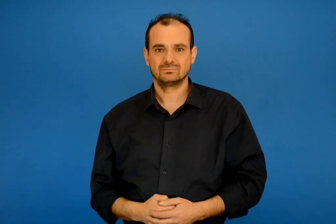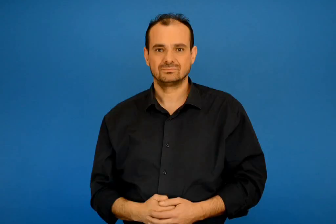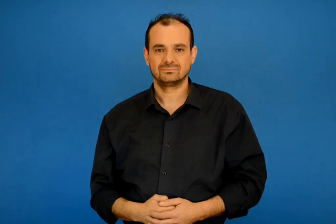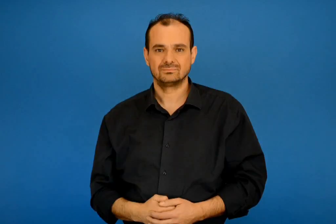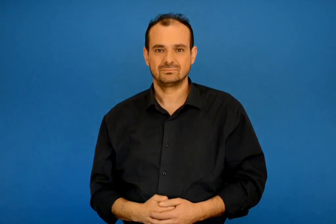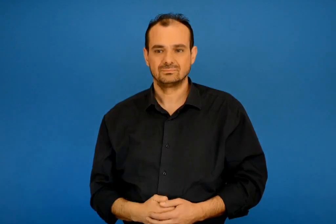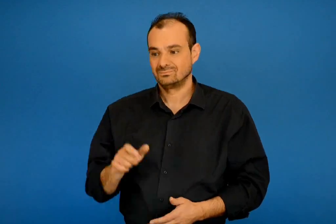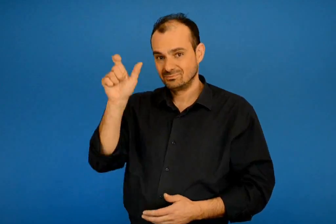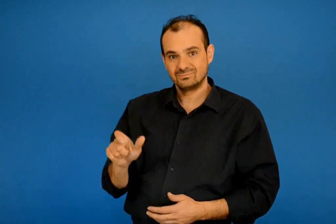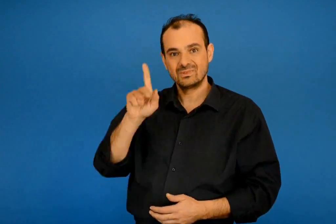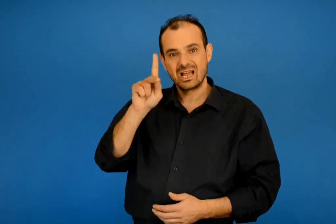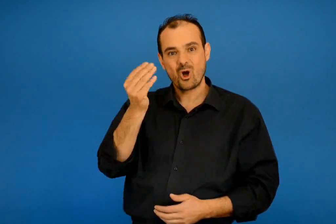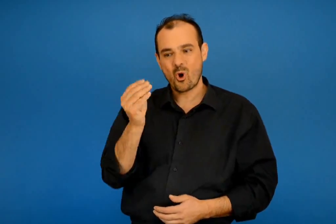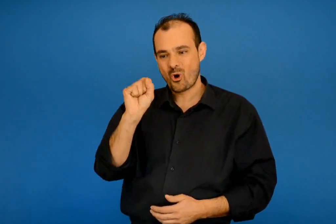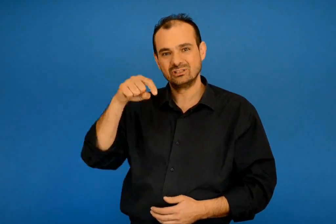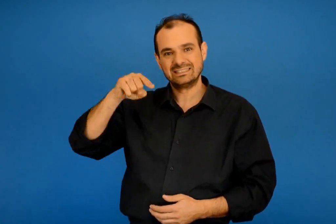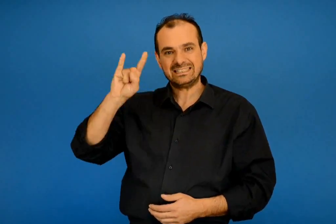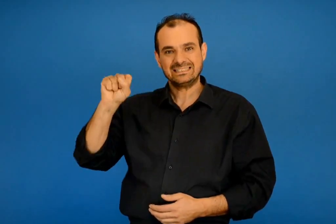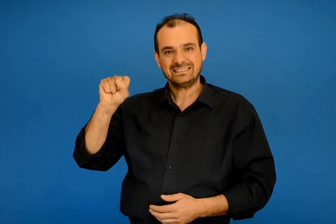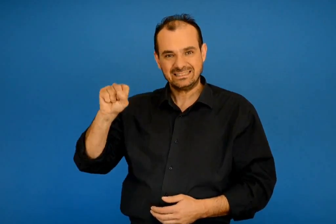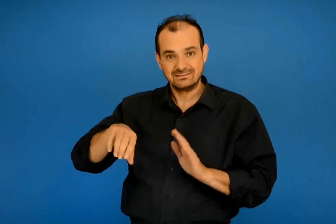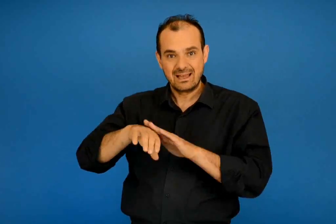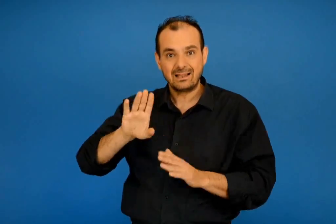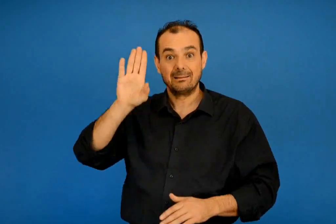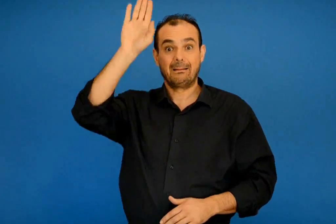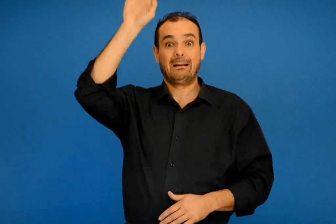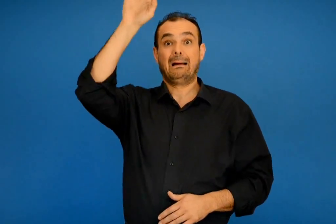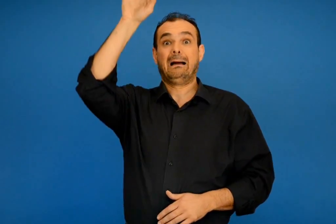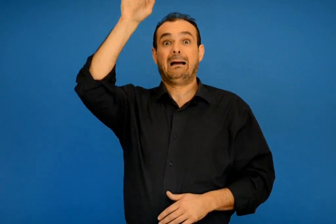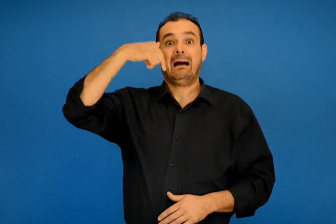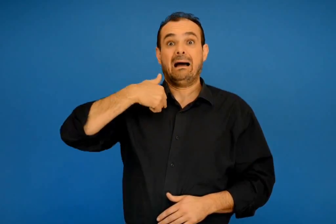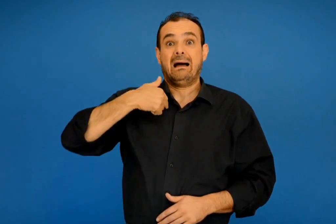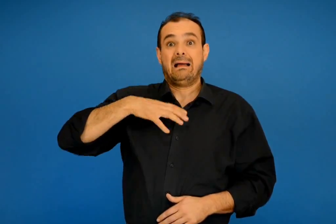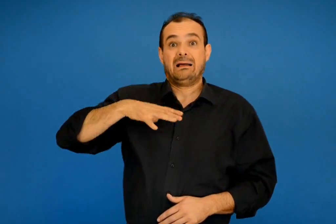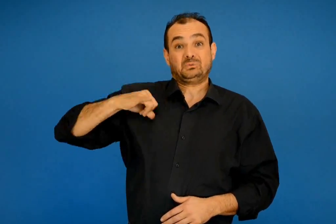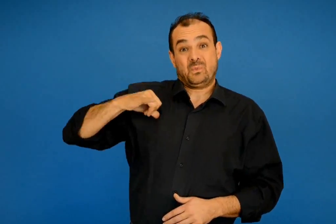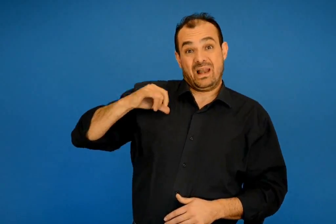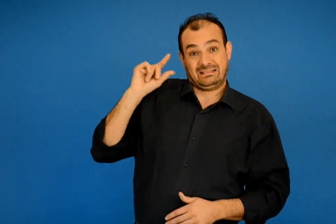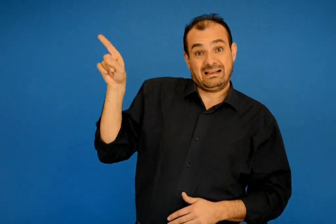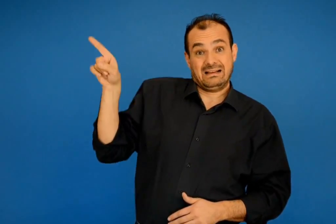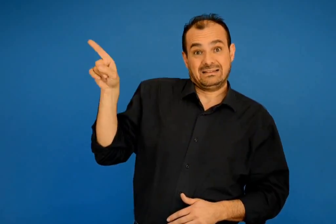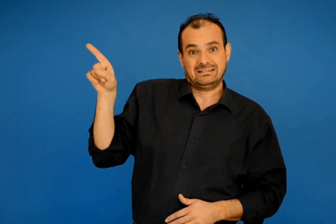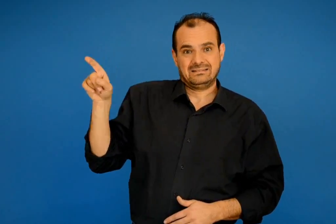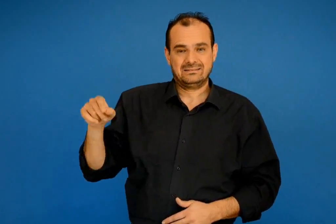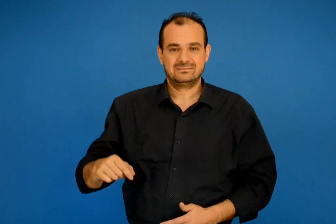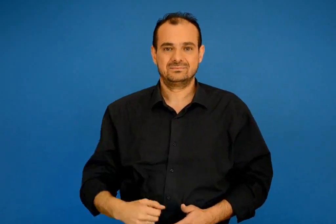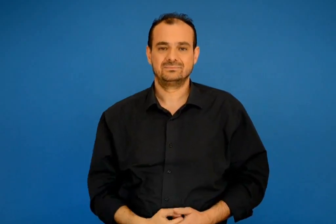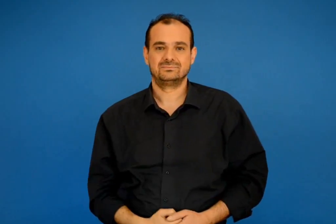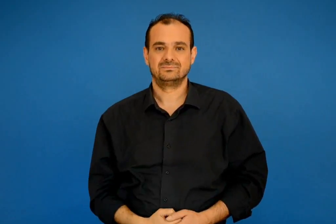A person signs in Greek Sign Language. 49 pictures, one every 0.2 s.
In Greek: ο κωστής σήκωσε το χέρι με την τουαλέτα κυρία
